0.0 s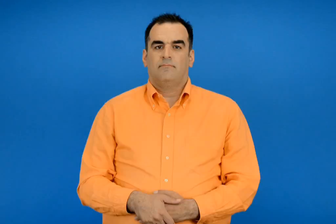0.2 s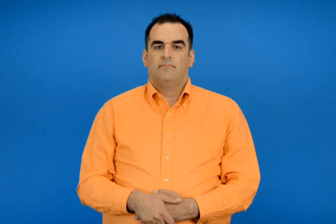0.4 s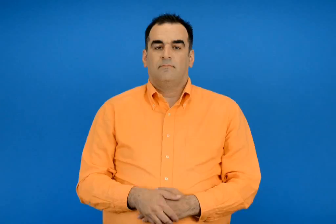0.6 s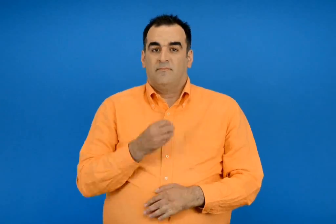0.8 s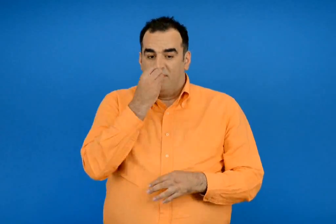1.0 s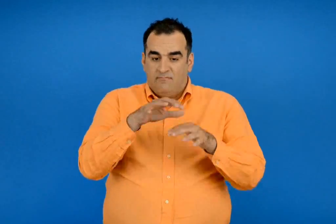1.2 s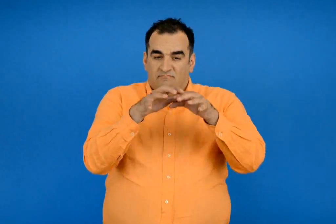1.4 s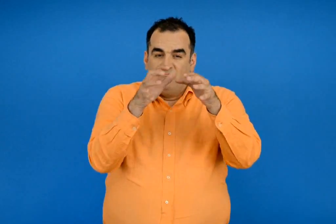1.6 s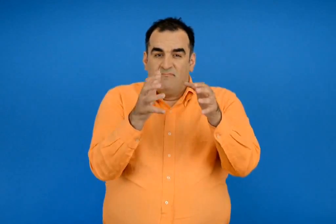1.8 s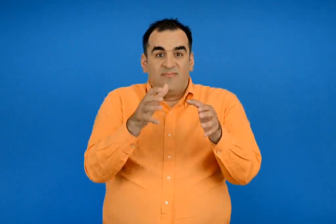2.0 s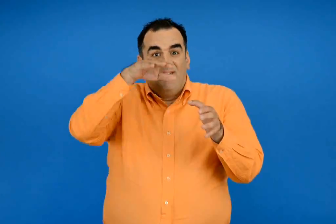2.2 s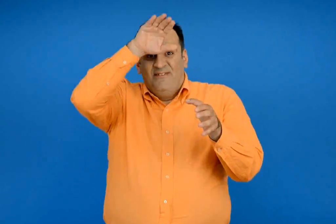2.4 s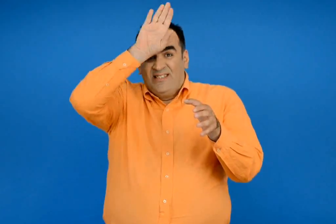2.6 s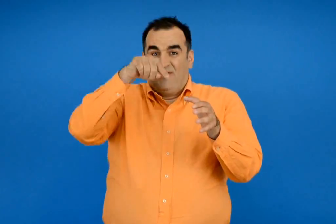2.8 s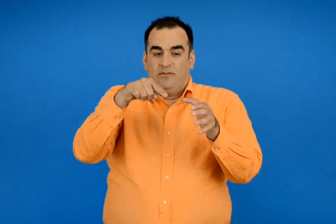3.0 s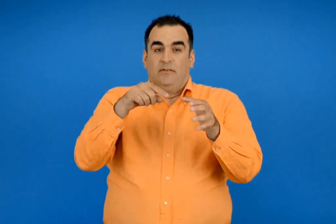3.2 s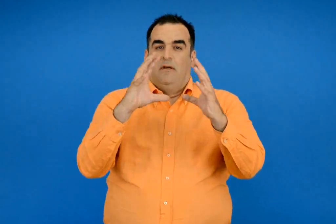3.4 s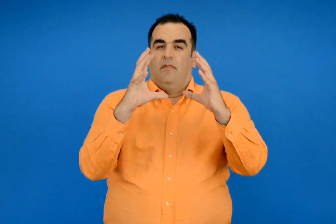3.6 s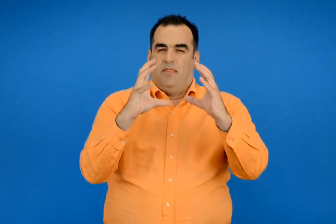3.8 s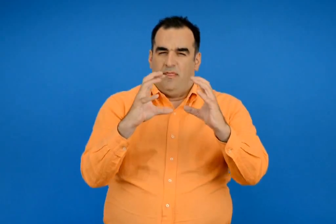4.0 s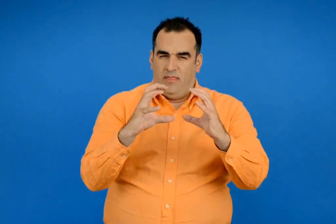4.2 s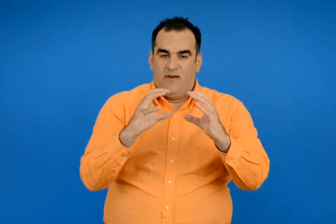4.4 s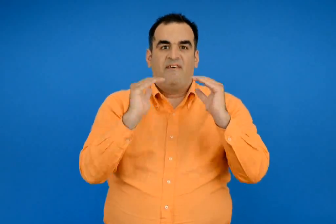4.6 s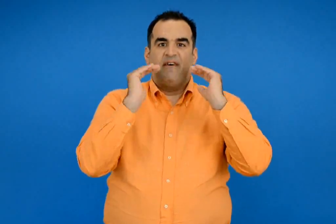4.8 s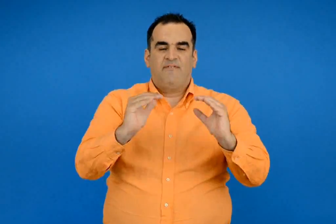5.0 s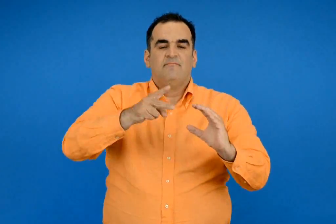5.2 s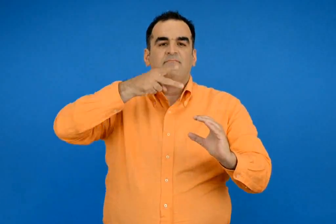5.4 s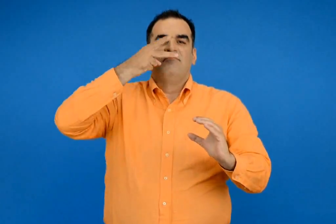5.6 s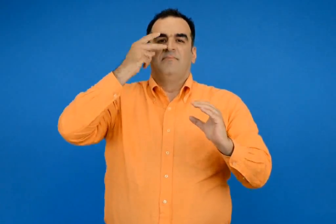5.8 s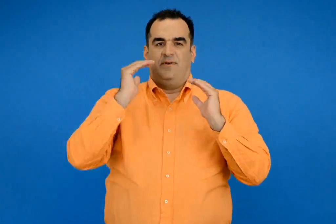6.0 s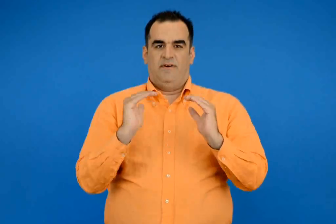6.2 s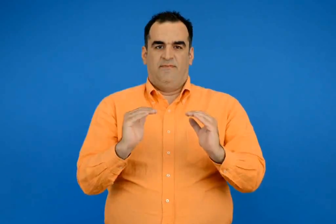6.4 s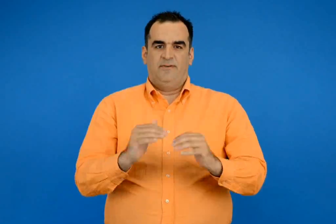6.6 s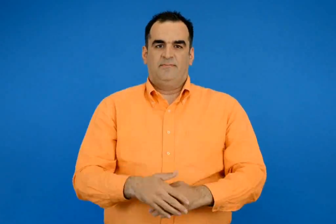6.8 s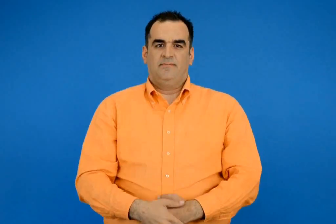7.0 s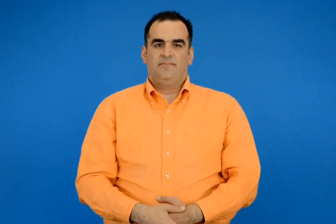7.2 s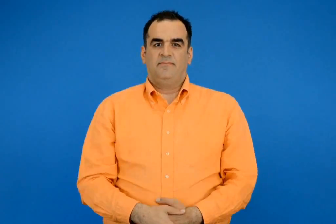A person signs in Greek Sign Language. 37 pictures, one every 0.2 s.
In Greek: βασιλικός κι αν μαραθεί πάντα μοσκοβολάει
